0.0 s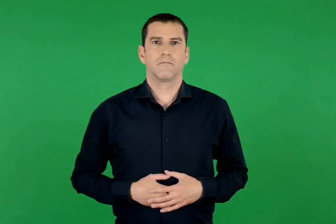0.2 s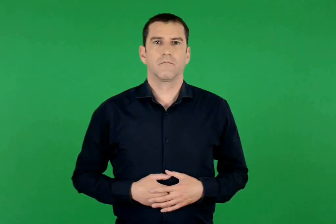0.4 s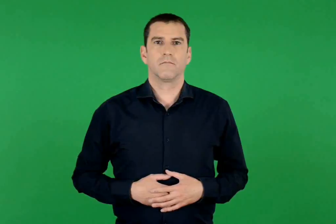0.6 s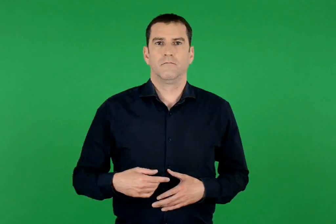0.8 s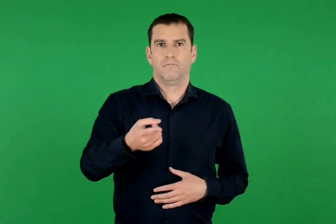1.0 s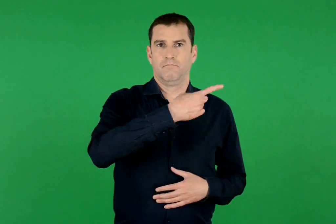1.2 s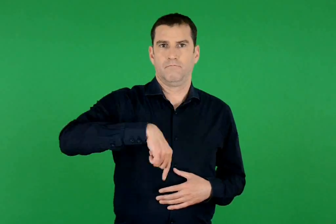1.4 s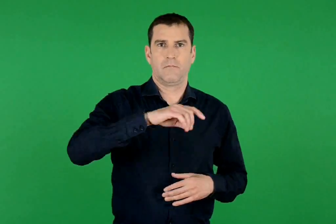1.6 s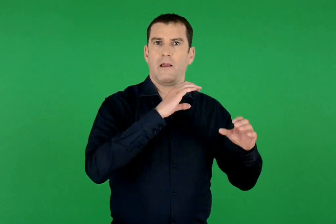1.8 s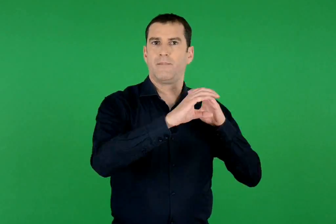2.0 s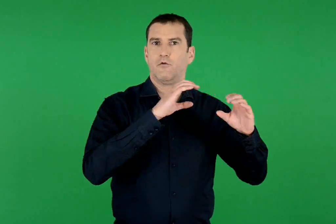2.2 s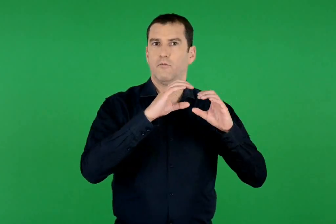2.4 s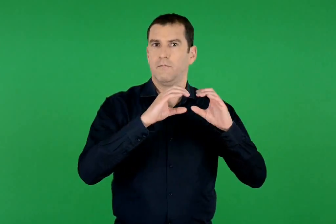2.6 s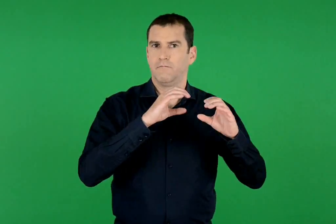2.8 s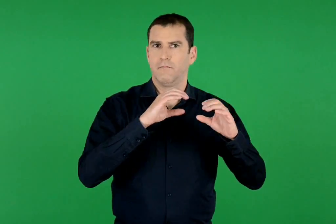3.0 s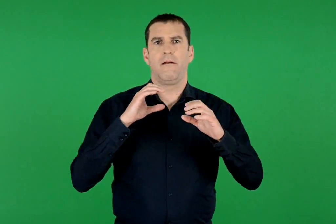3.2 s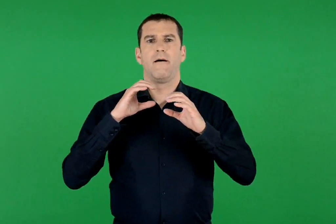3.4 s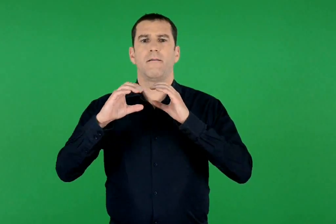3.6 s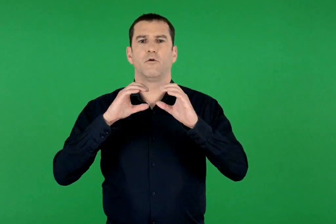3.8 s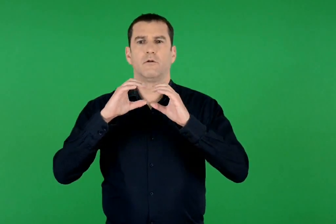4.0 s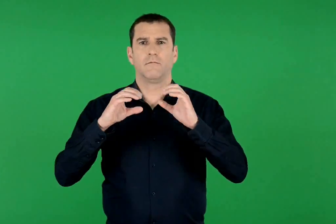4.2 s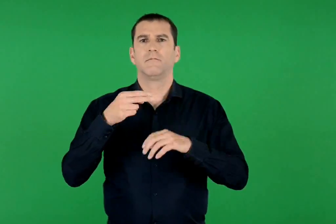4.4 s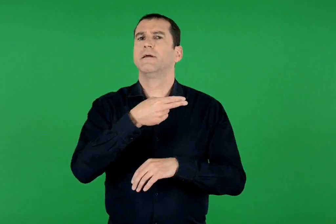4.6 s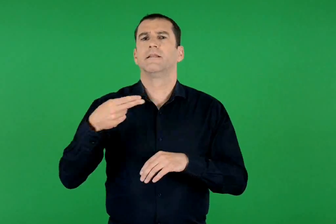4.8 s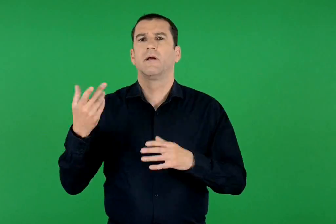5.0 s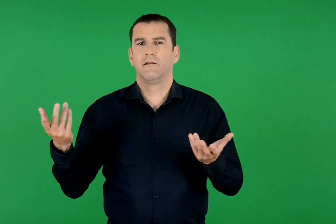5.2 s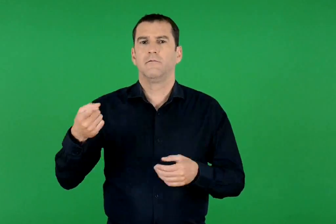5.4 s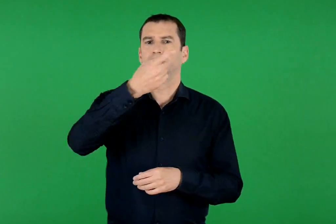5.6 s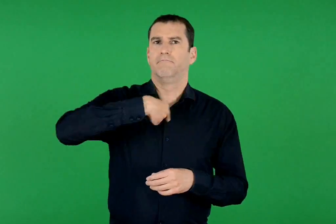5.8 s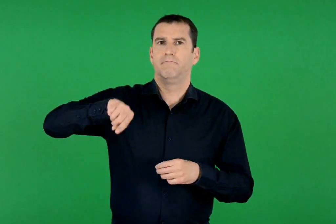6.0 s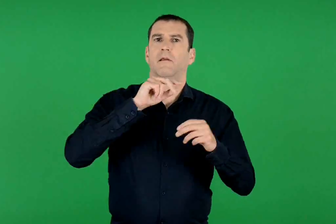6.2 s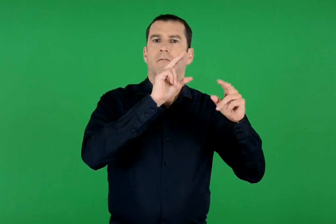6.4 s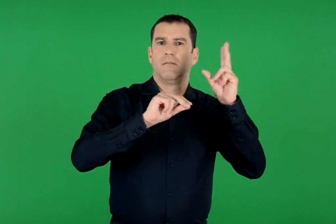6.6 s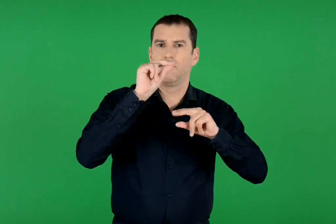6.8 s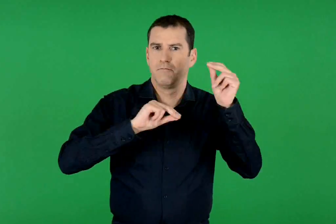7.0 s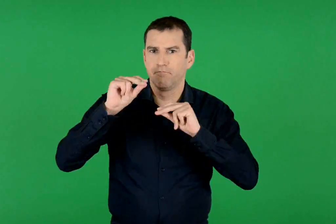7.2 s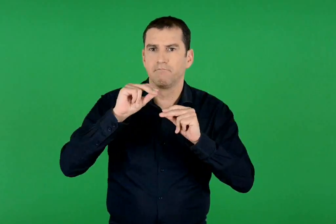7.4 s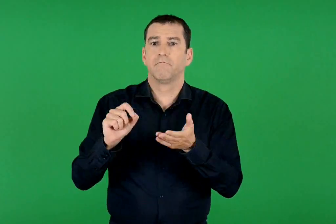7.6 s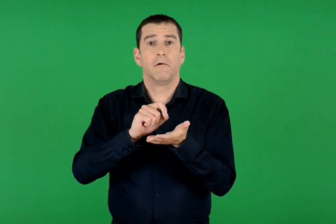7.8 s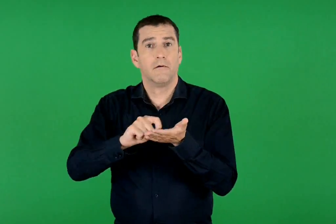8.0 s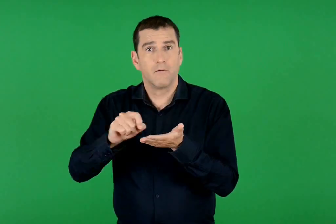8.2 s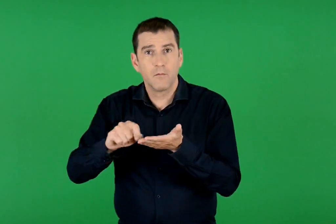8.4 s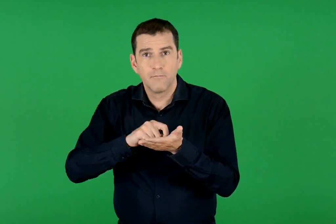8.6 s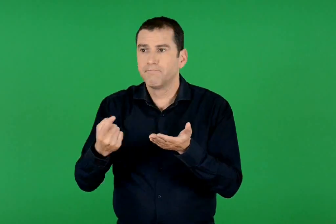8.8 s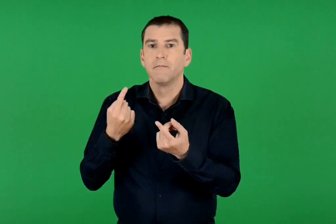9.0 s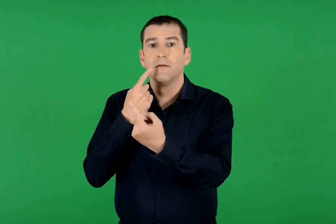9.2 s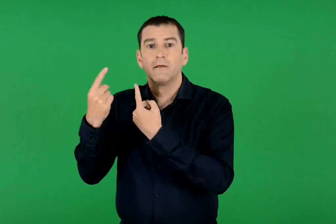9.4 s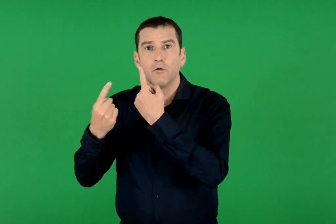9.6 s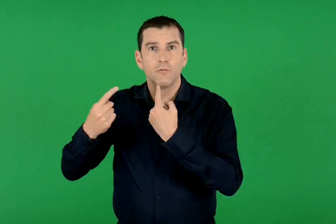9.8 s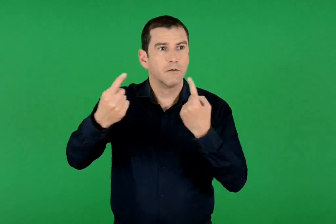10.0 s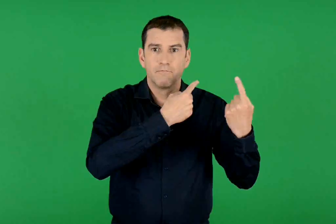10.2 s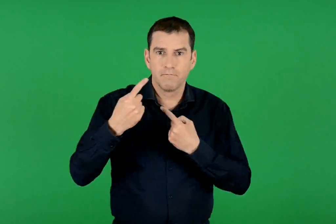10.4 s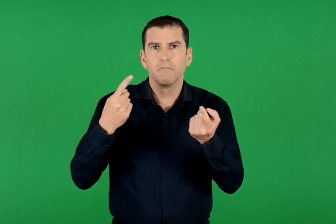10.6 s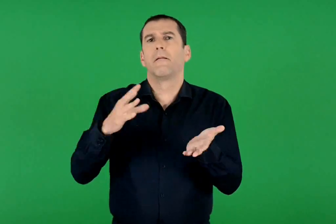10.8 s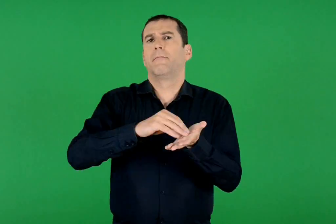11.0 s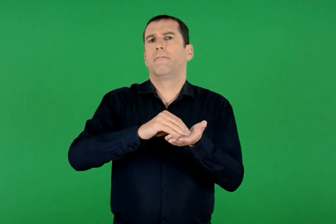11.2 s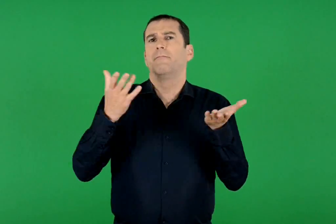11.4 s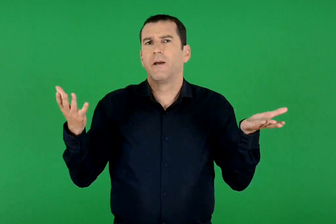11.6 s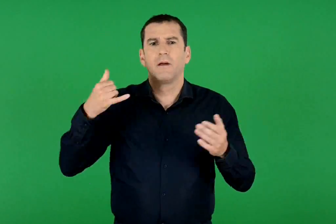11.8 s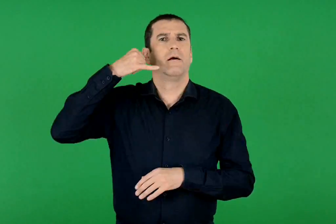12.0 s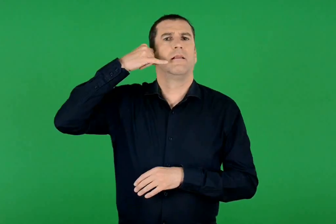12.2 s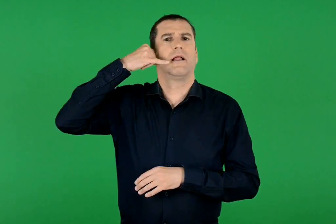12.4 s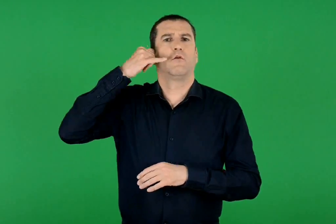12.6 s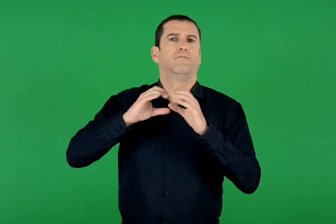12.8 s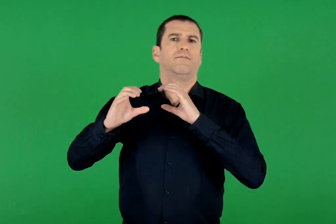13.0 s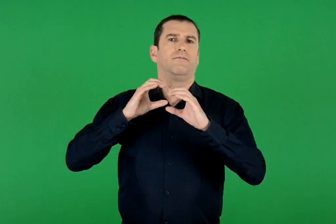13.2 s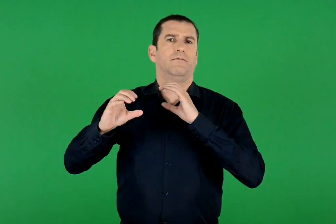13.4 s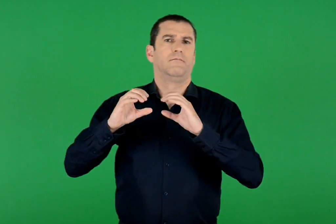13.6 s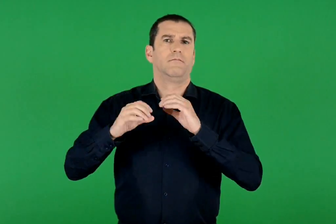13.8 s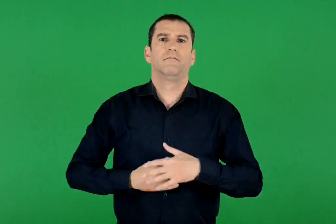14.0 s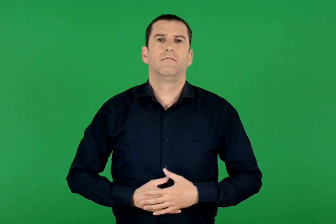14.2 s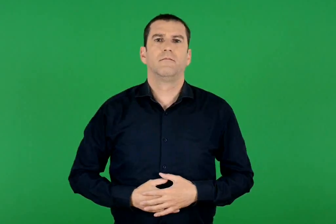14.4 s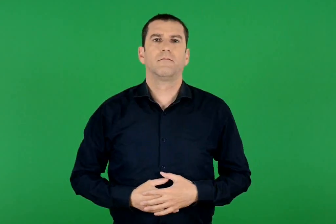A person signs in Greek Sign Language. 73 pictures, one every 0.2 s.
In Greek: επικοινωνούμε επικοινωνία: μιλάμε , γράφουμε , συνεννοούμαστε μεταξύ μας , π.χ. τηλεφωνική επικοινωνία
